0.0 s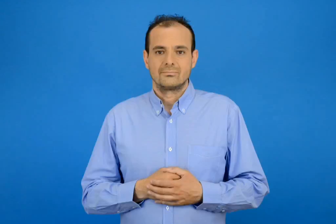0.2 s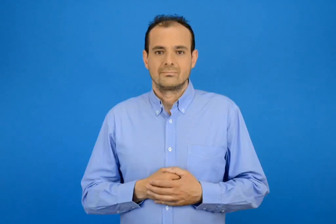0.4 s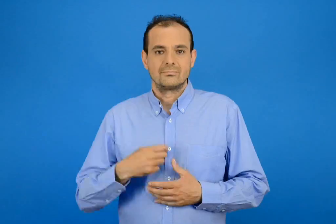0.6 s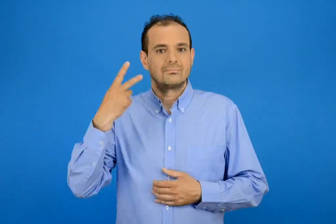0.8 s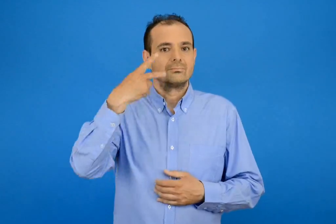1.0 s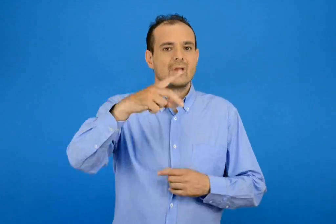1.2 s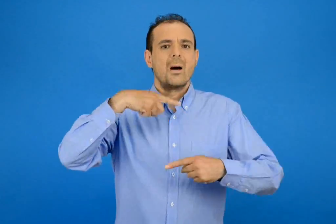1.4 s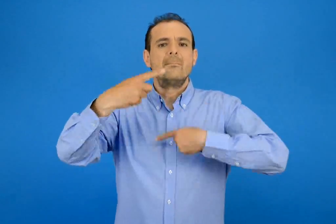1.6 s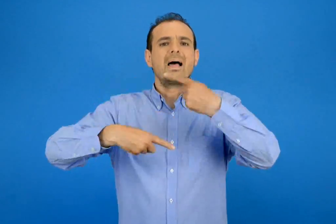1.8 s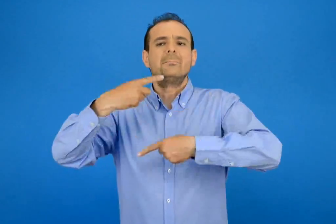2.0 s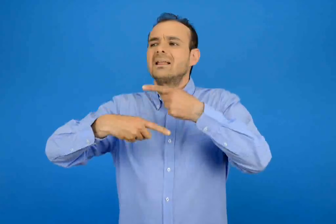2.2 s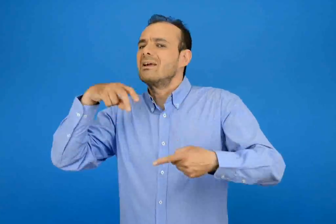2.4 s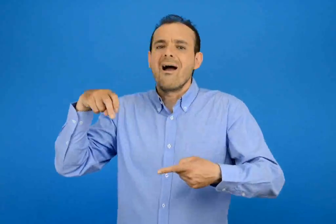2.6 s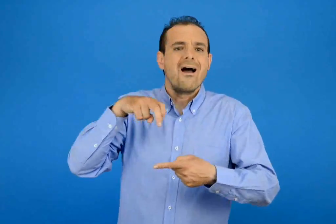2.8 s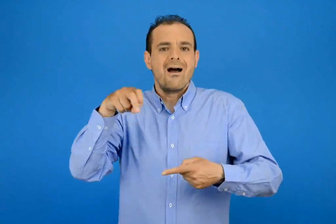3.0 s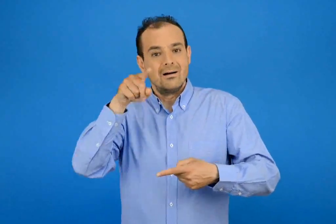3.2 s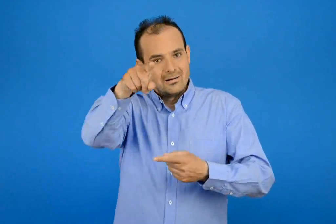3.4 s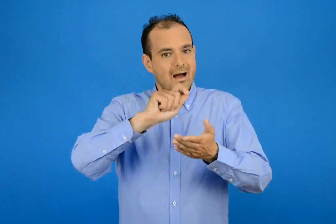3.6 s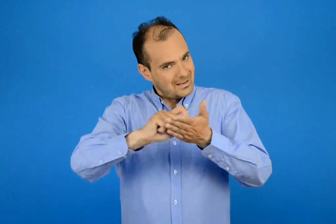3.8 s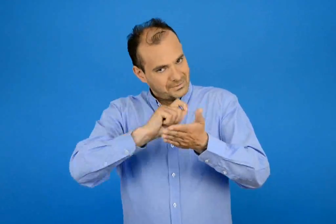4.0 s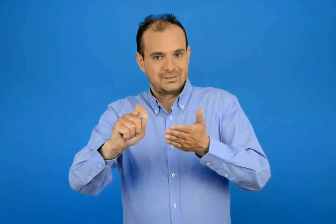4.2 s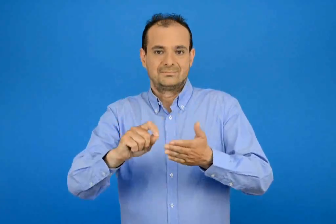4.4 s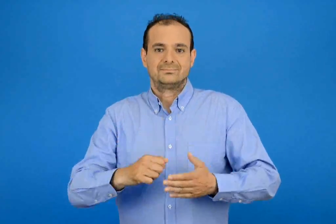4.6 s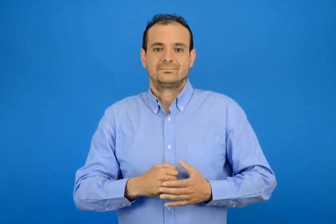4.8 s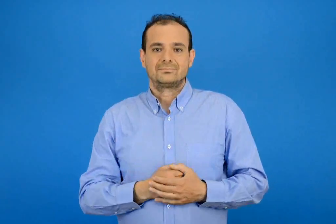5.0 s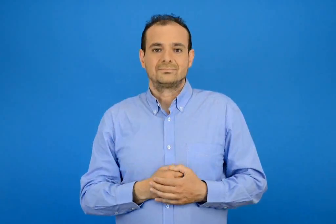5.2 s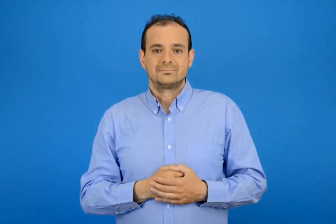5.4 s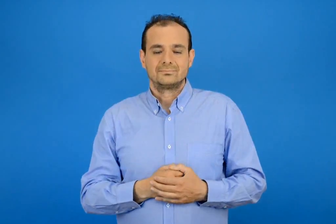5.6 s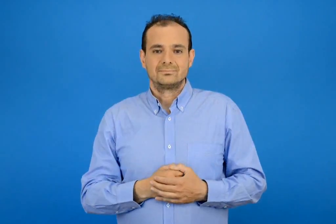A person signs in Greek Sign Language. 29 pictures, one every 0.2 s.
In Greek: γράψε μια δική σου περιπέτεια
